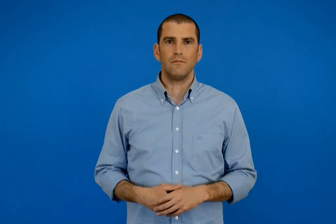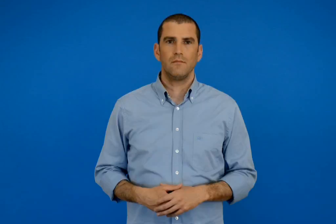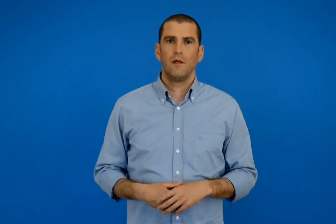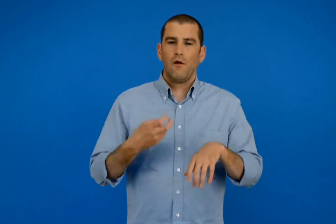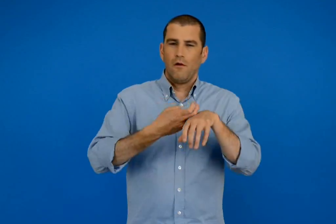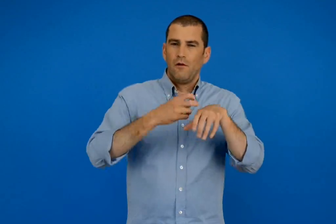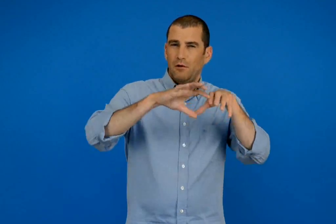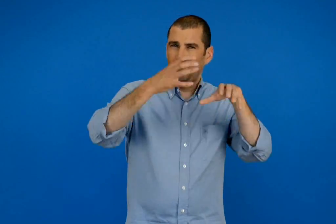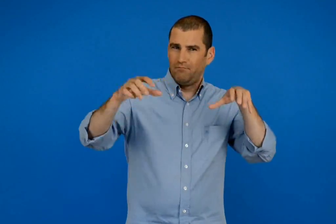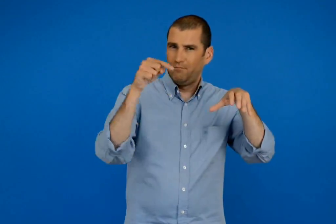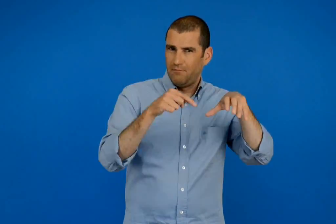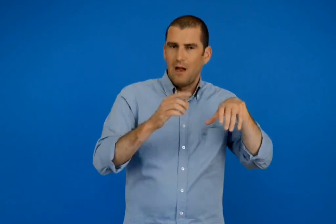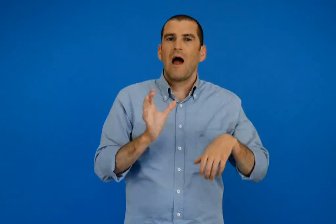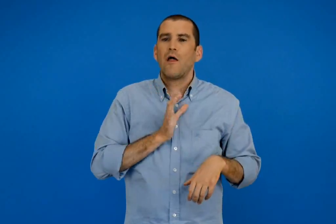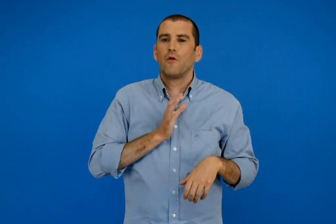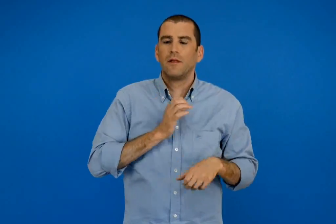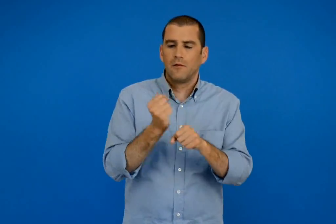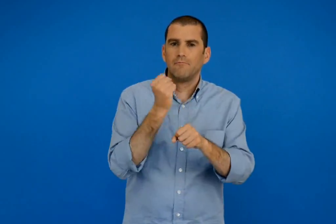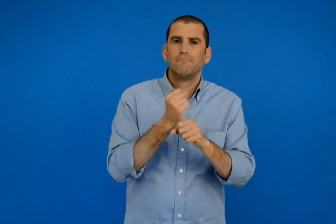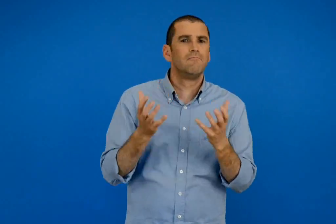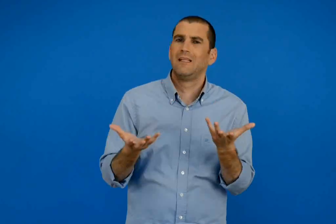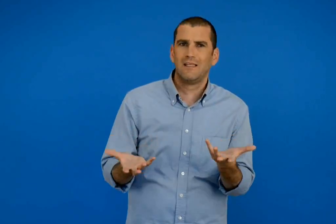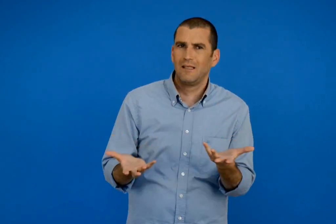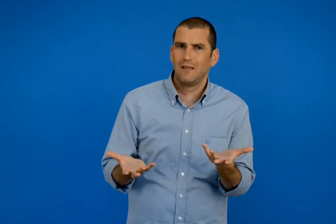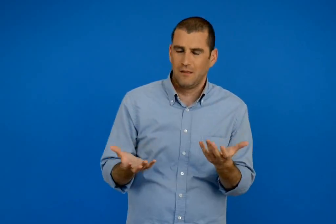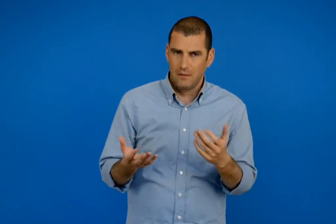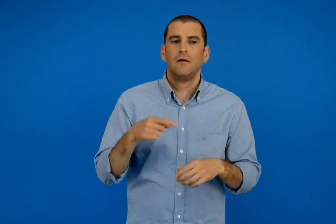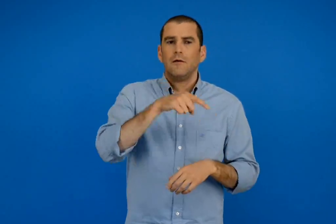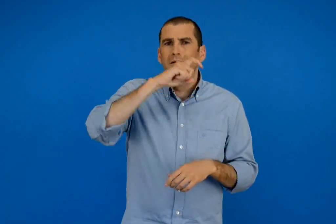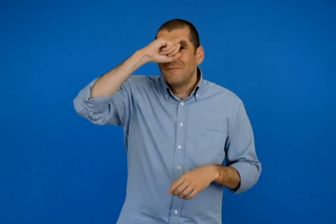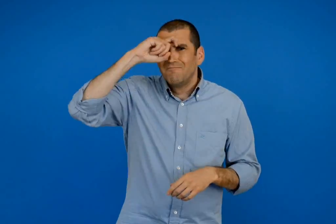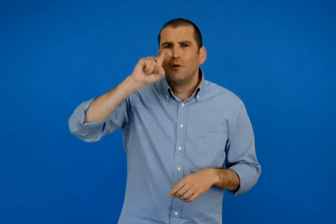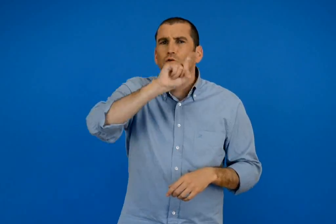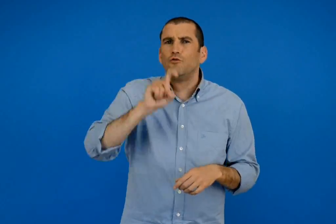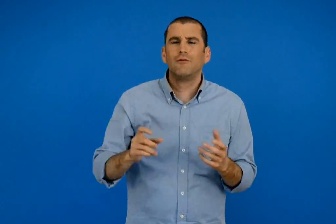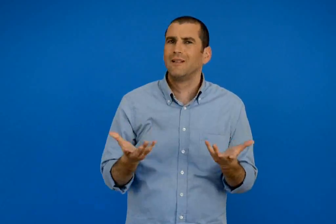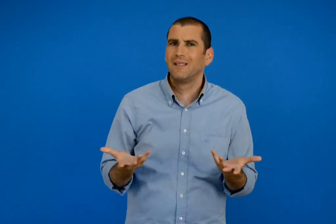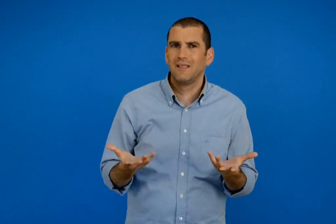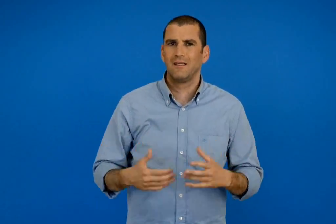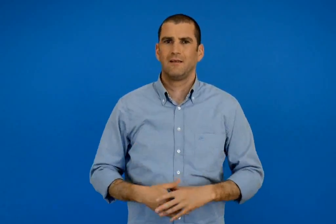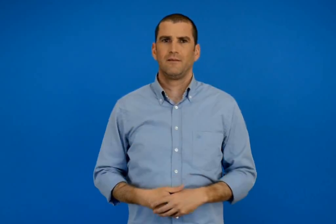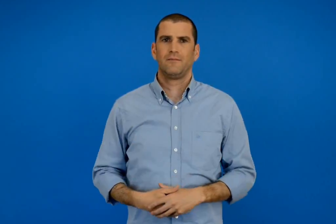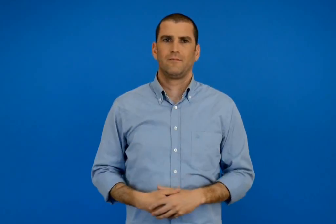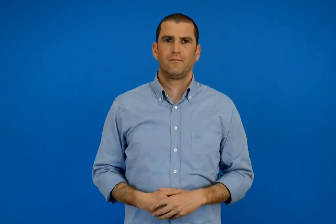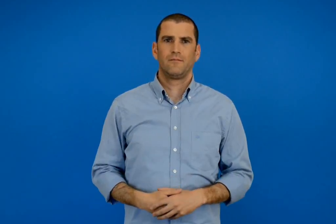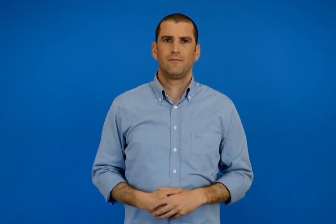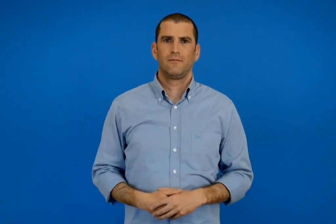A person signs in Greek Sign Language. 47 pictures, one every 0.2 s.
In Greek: ποιες είναι οι ασχολίες των ανθρώπων που ζουν στις ορεινές περιοχές ; τι δυσκολίες μπορεί να συναντούν οι άνθρωποι εκεί ;
